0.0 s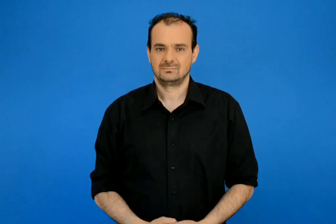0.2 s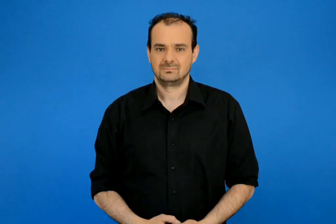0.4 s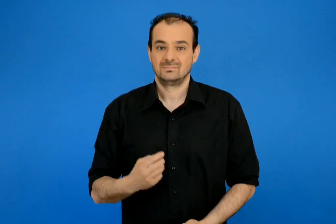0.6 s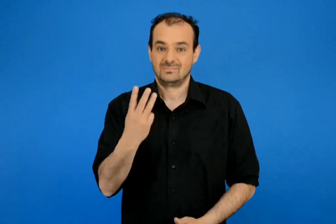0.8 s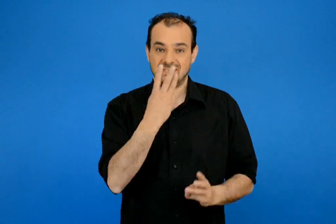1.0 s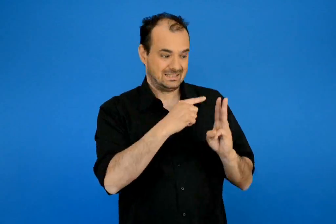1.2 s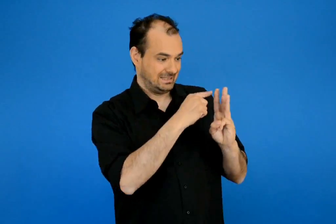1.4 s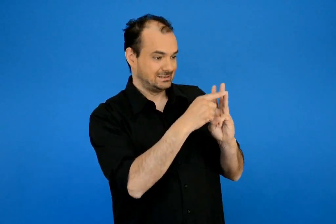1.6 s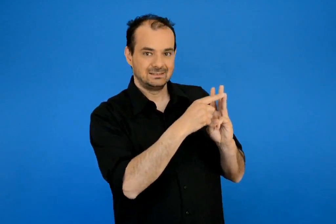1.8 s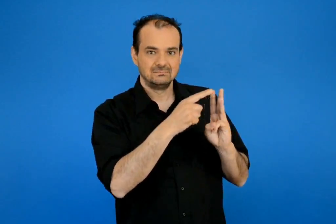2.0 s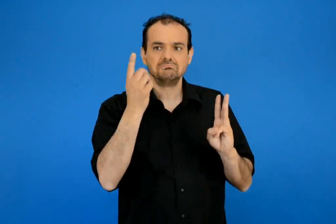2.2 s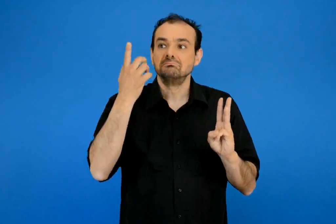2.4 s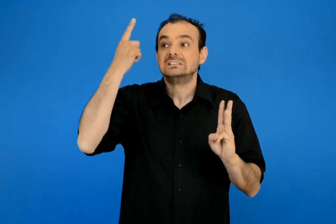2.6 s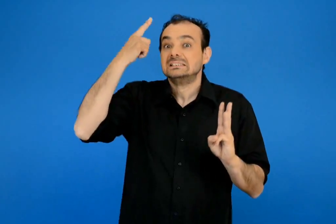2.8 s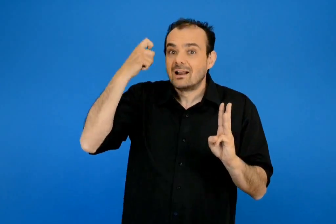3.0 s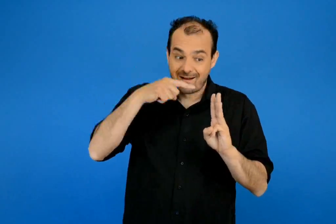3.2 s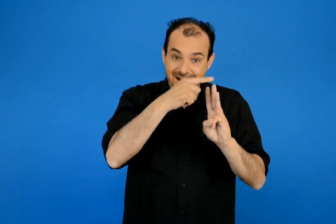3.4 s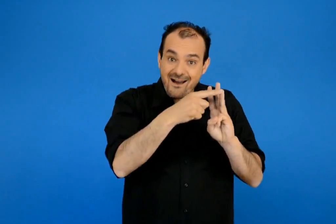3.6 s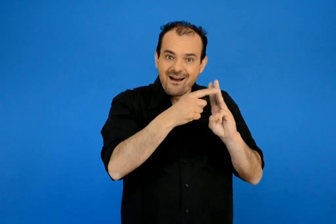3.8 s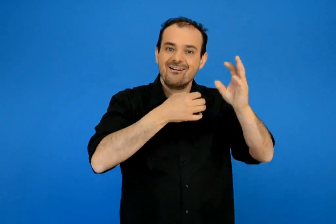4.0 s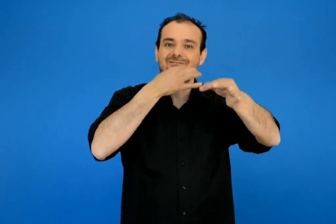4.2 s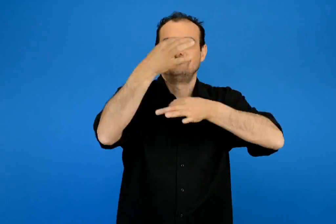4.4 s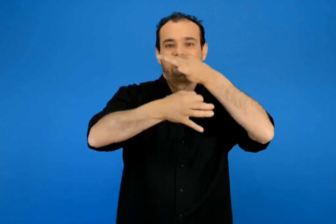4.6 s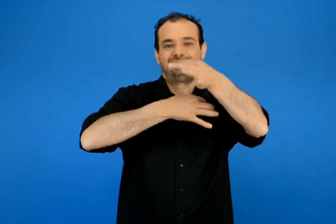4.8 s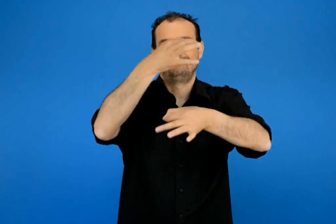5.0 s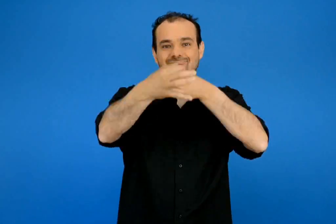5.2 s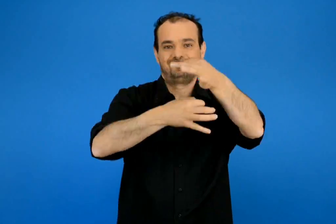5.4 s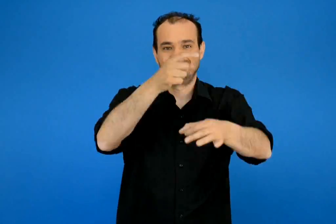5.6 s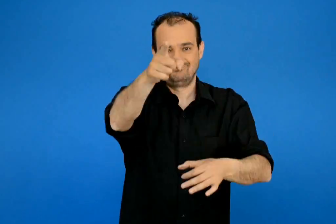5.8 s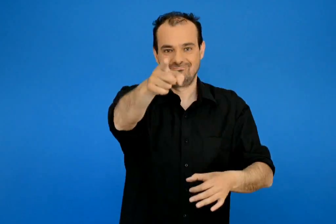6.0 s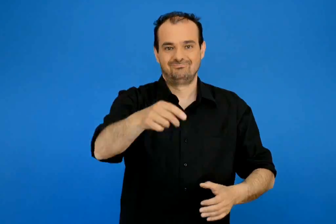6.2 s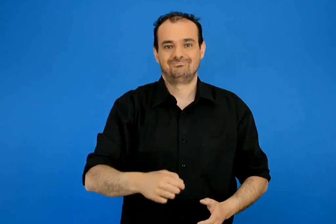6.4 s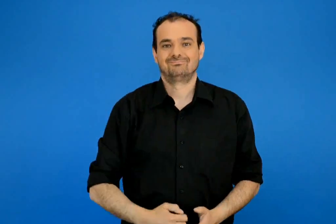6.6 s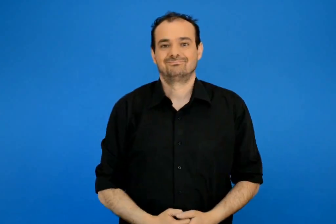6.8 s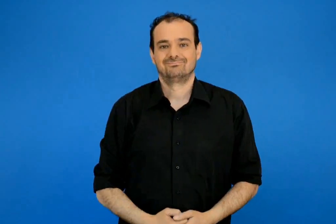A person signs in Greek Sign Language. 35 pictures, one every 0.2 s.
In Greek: άλλες πάλι γνωρίζουν κάτι οι ίδιοι και σας το ανακοινώνουν
